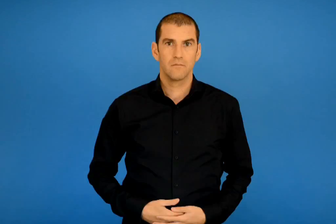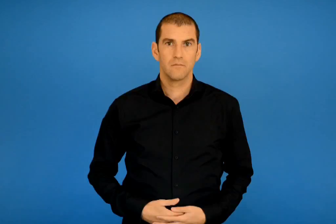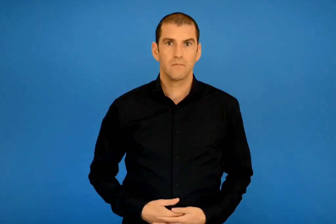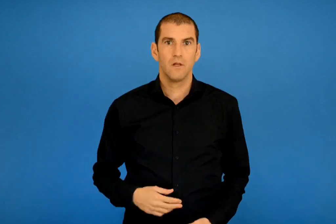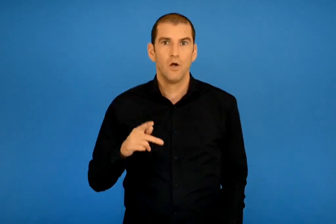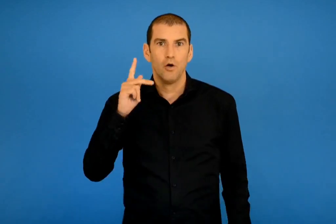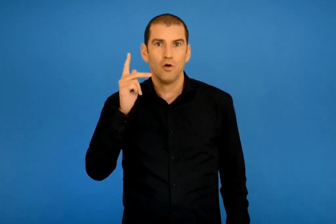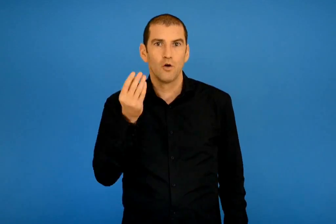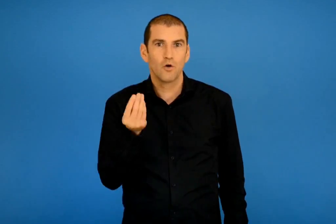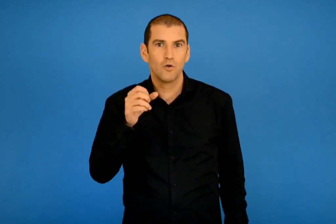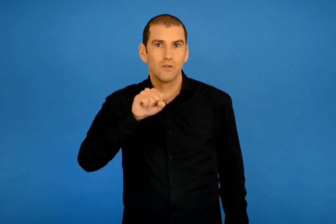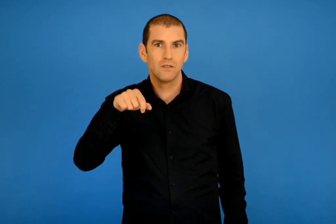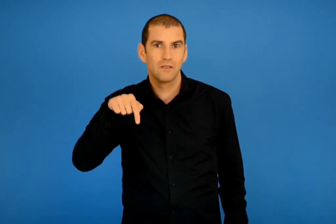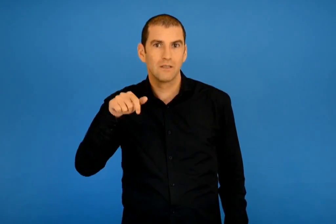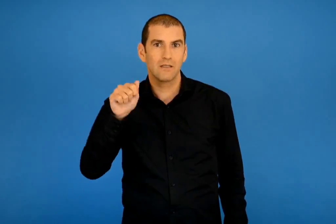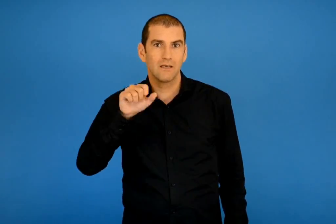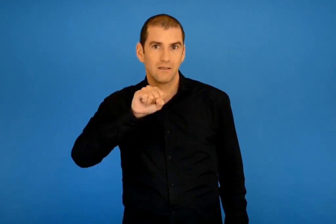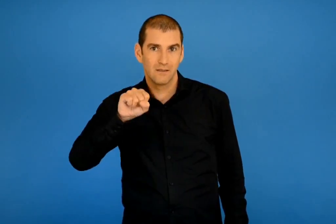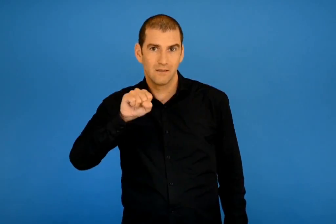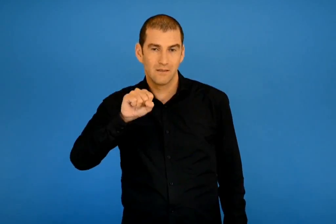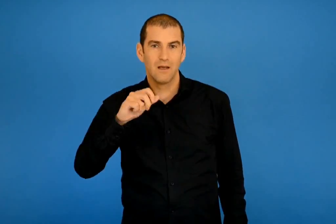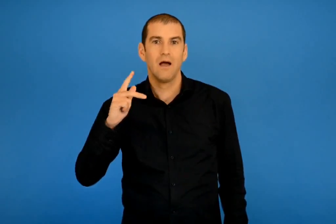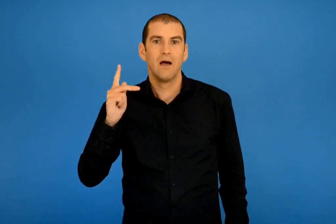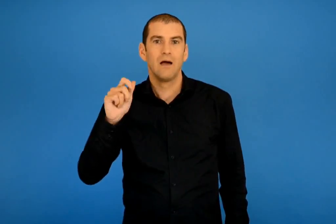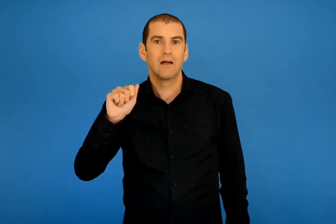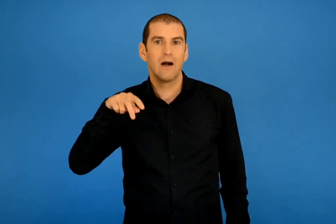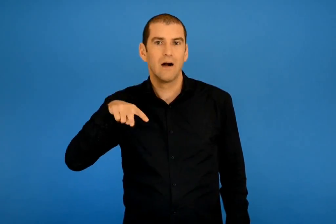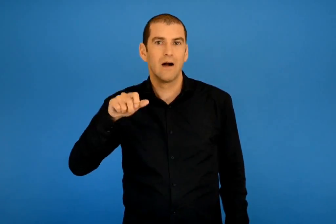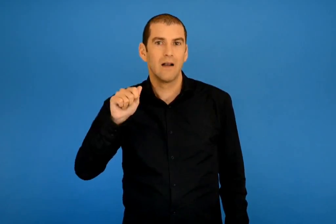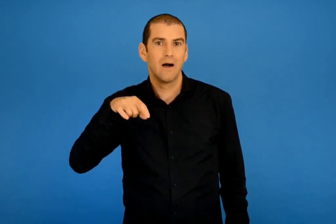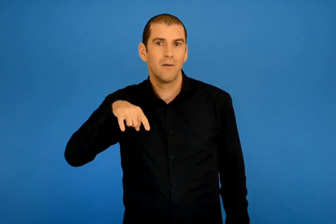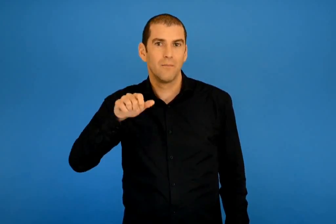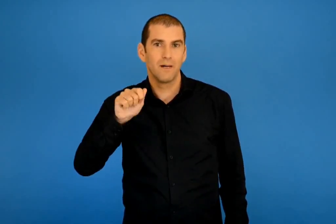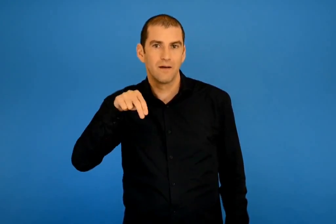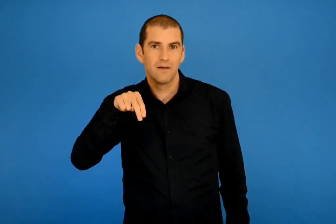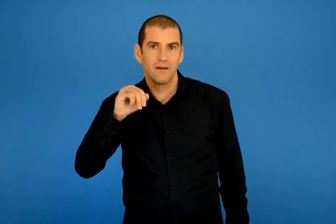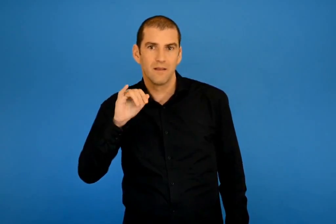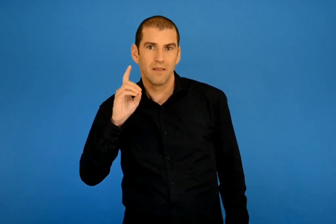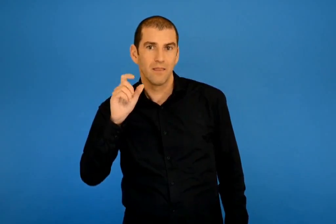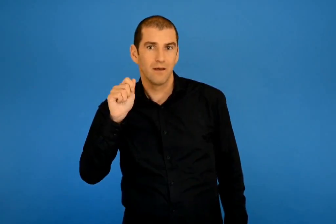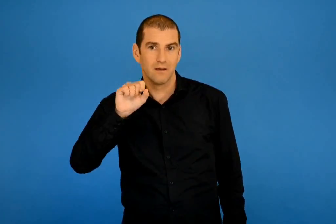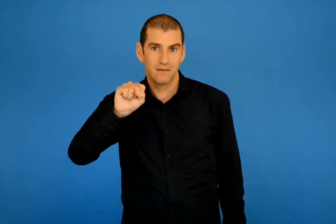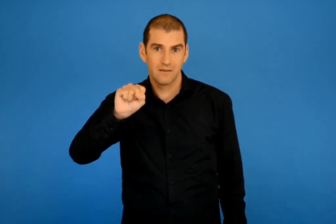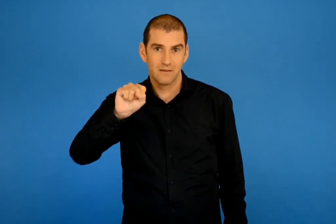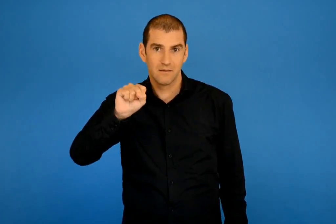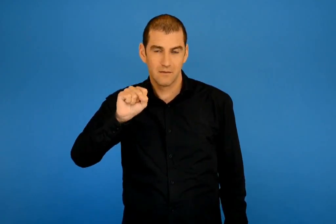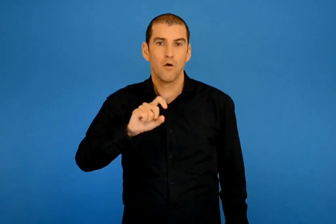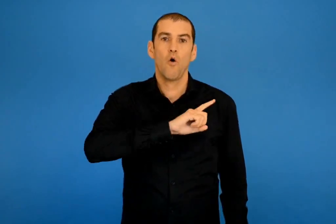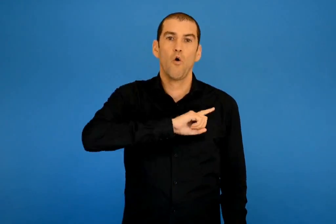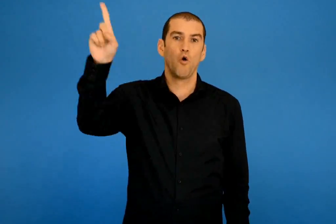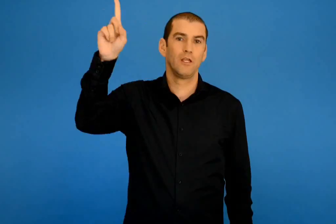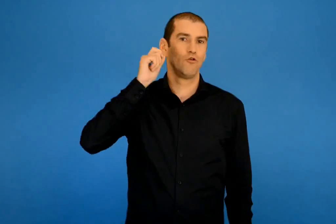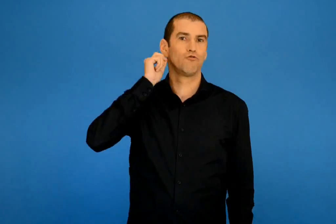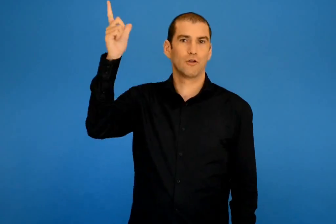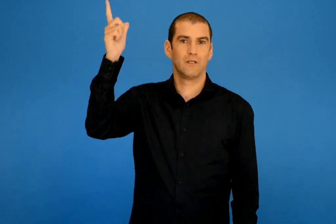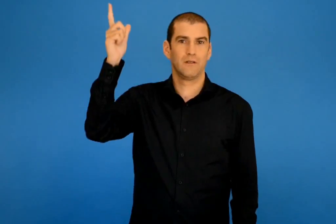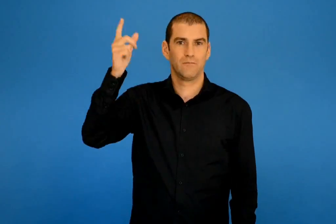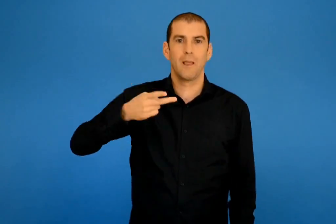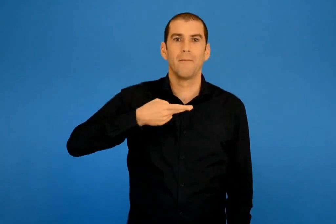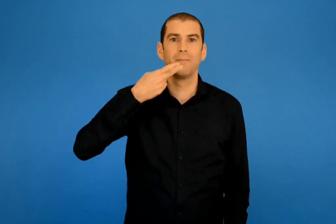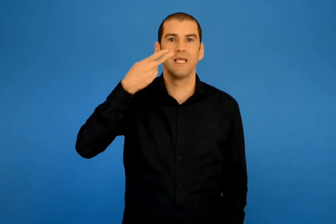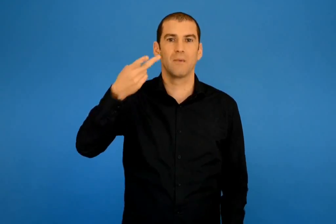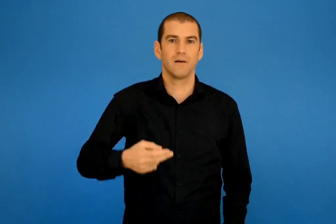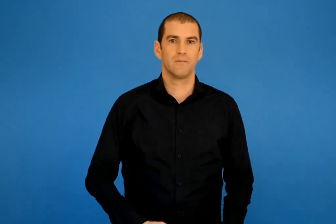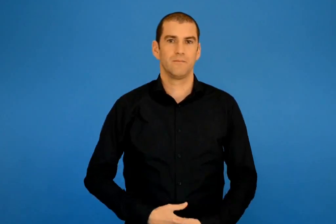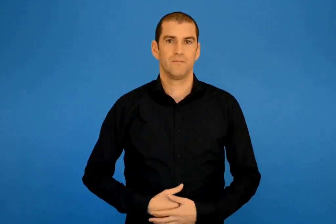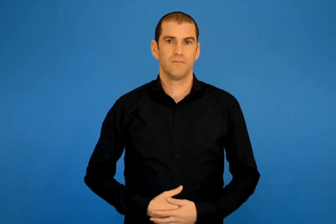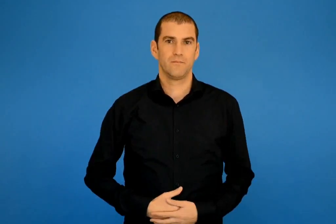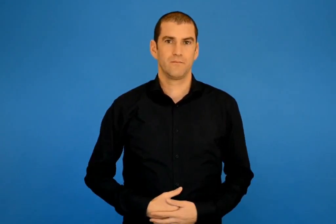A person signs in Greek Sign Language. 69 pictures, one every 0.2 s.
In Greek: κώστας καλαπανίδας η γιορτή του όχι ποίημα
